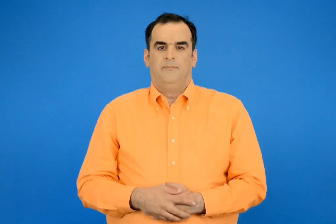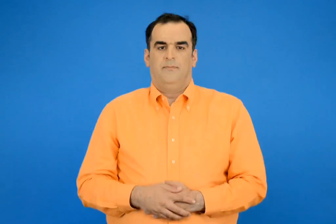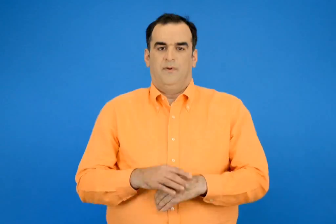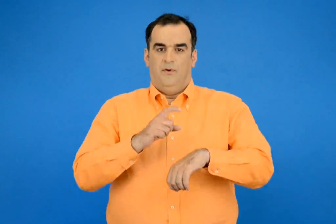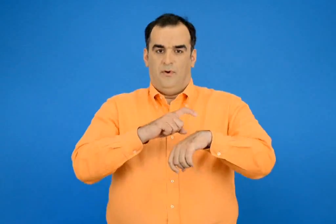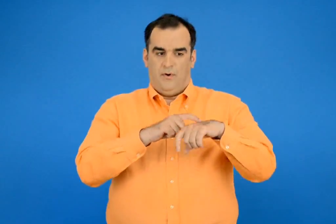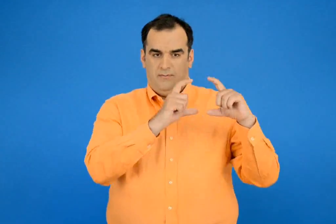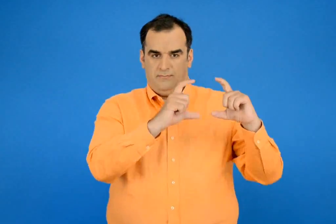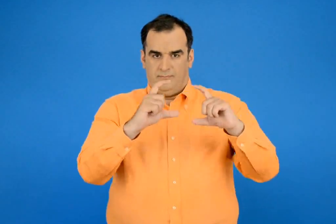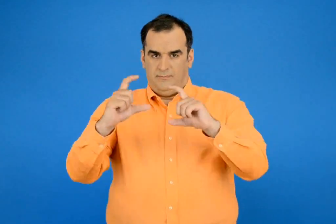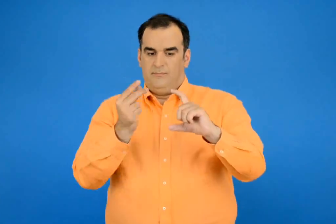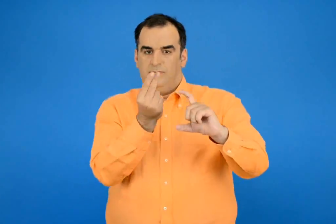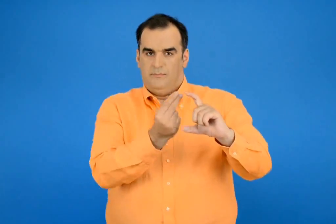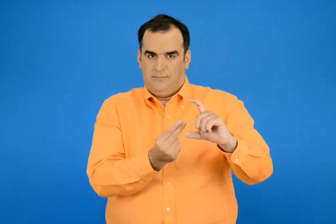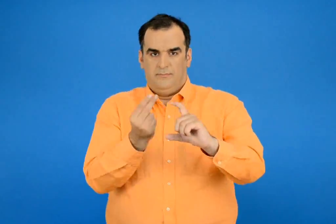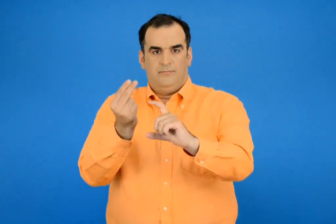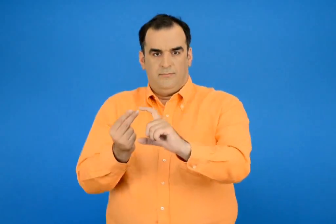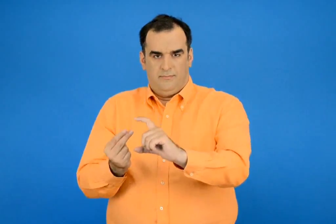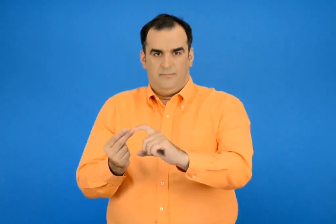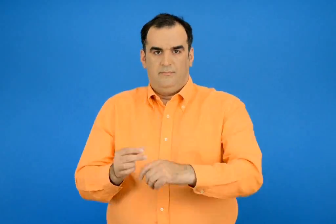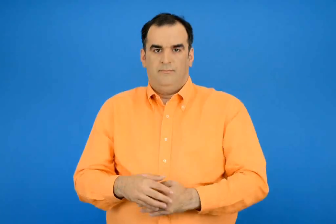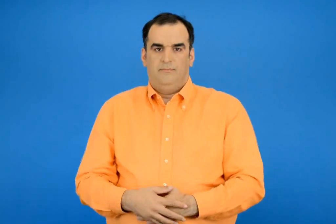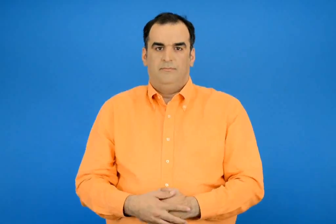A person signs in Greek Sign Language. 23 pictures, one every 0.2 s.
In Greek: δείχνω στα ρολόγια
